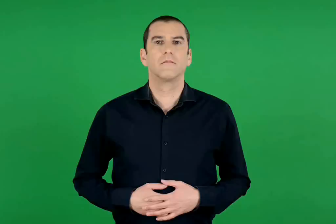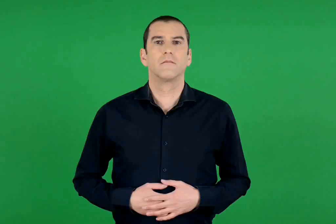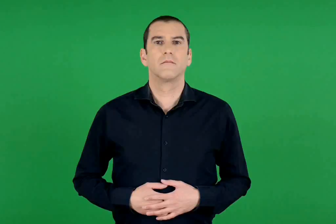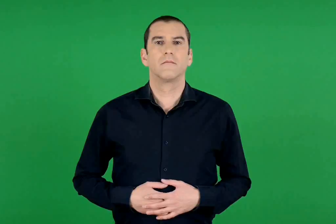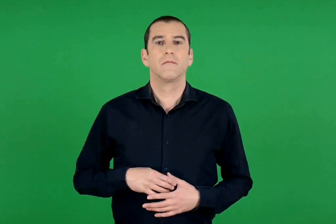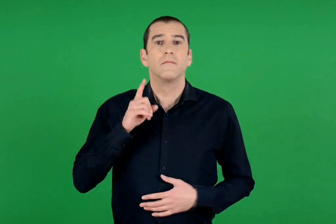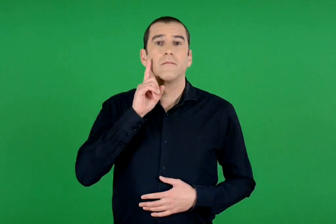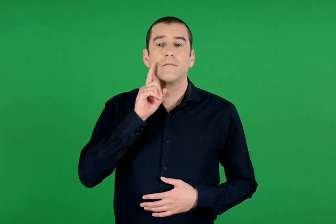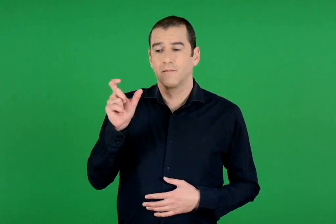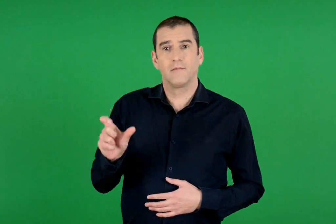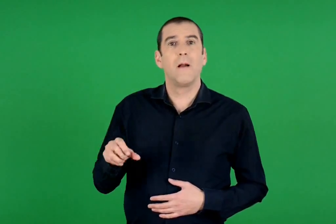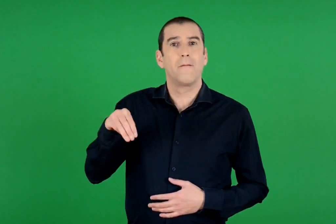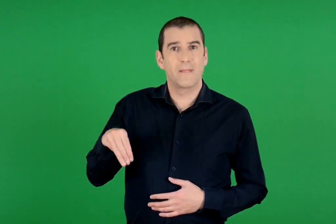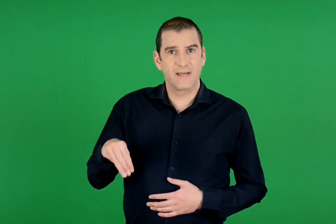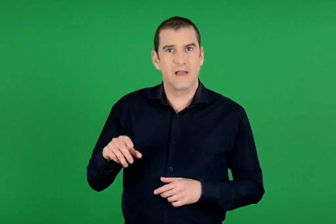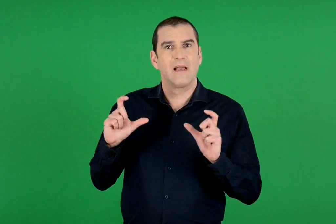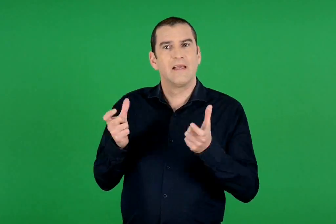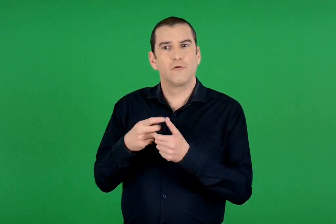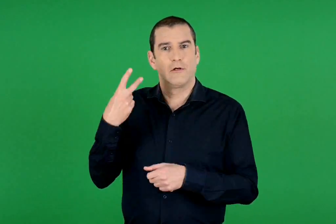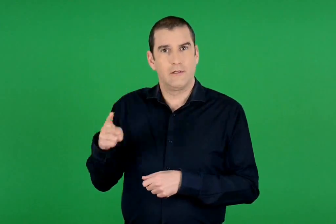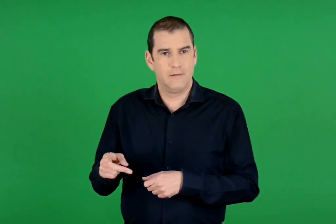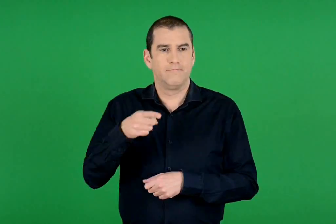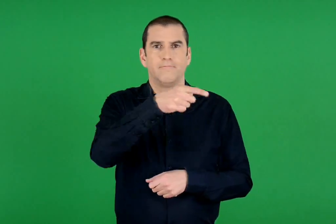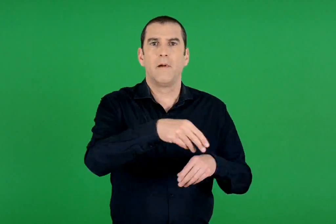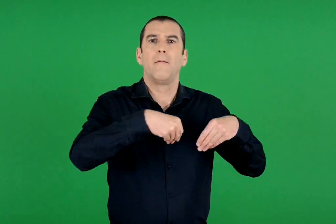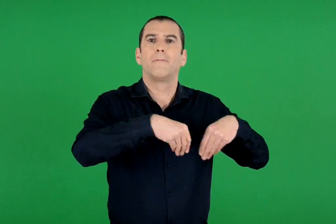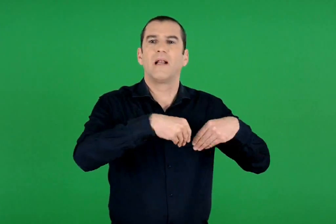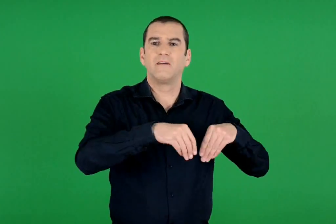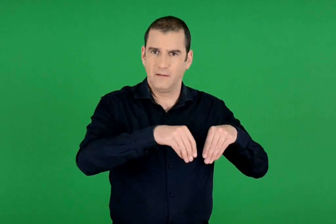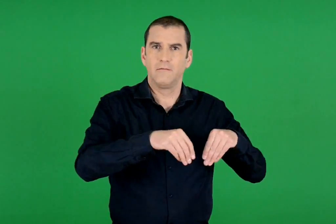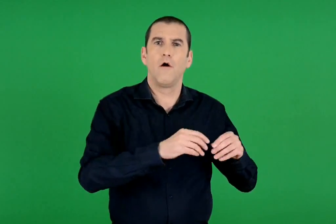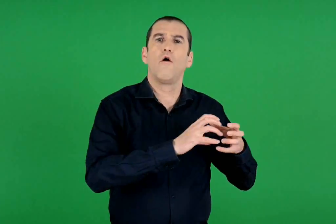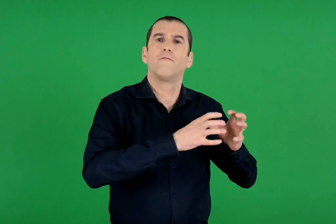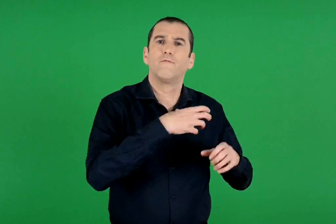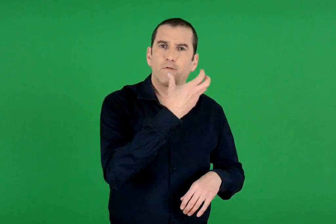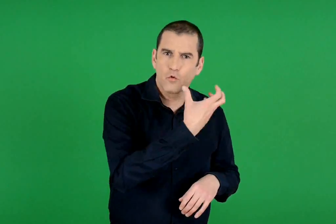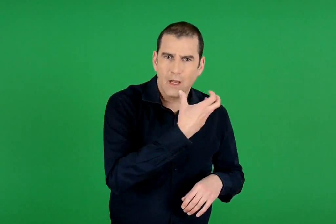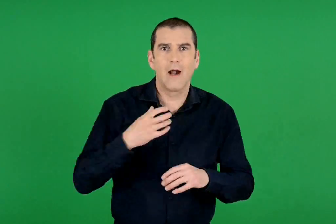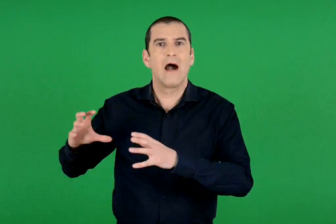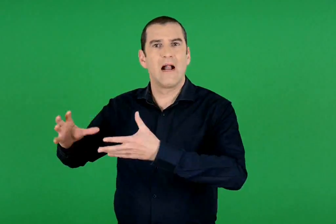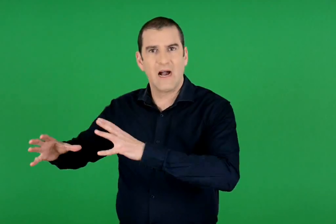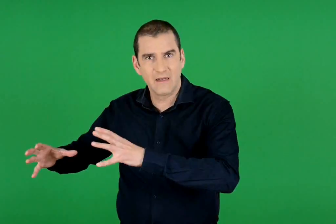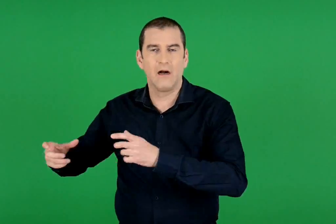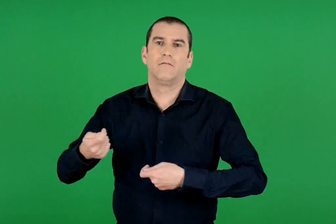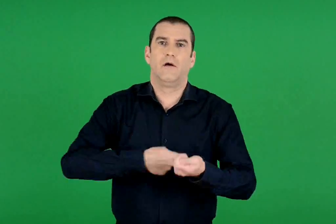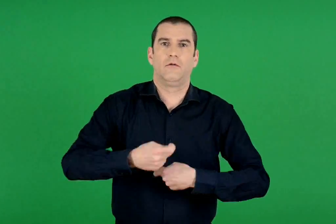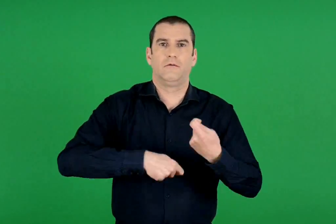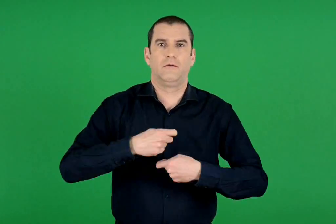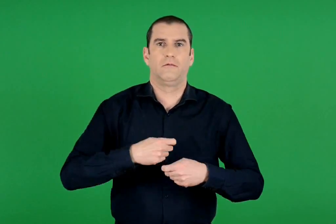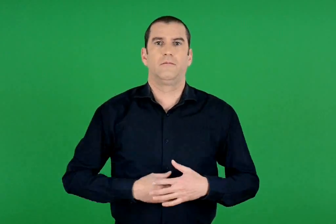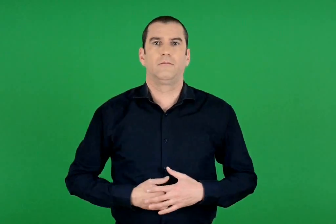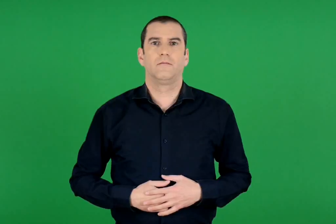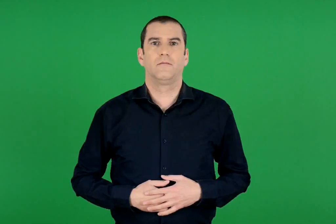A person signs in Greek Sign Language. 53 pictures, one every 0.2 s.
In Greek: η οικογένεια της μαρίας αγόρασε από τον μανάβη τα εξής φρούτα και λαχανικά
